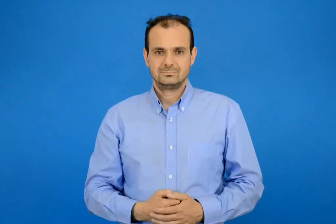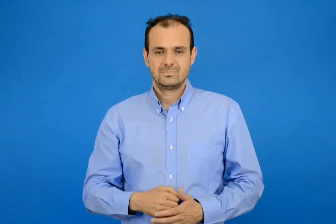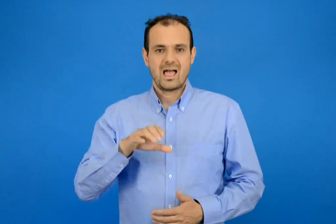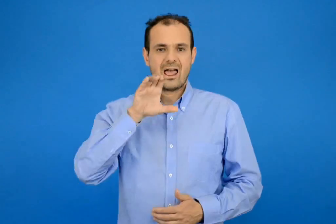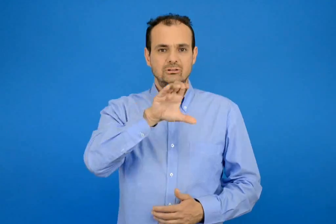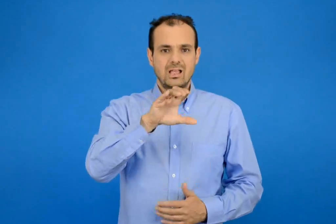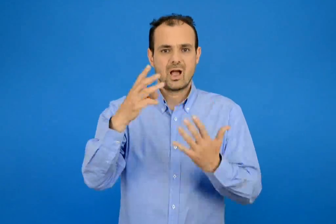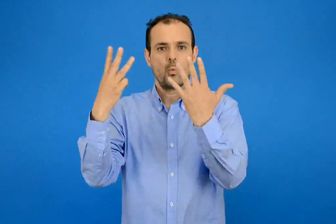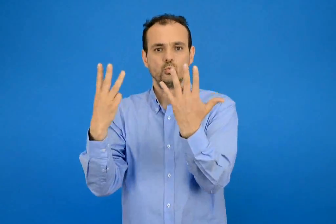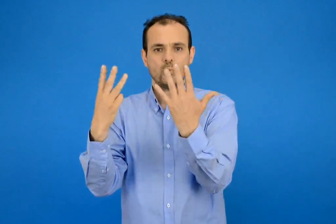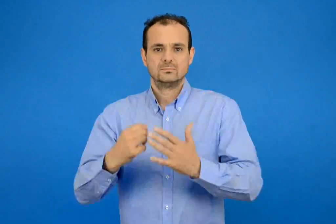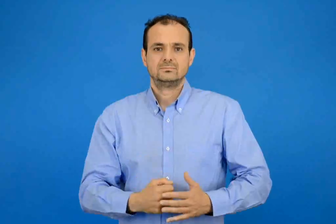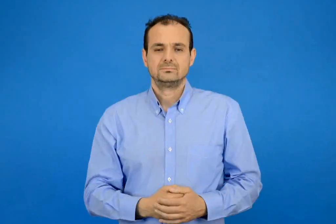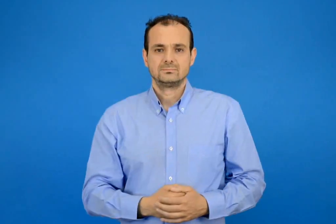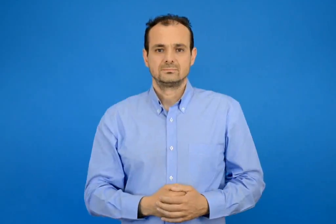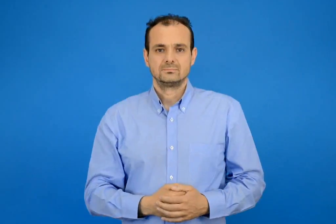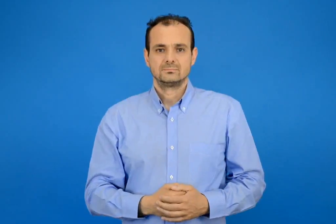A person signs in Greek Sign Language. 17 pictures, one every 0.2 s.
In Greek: ενότητα 8
